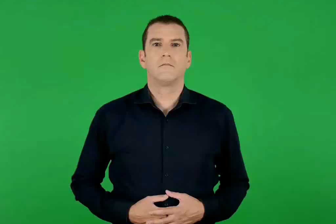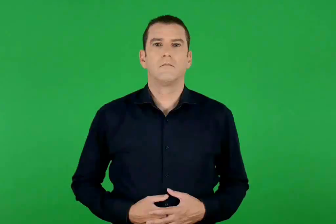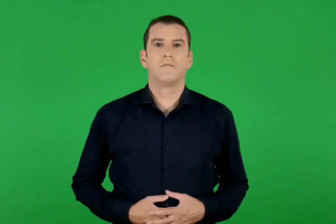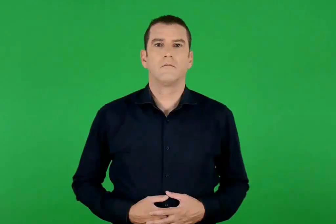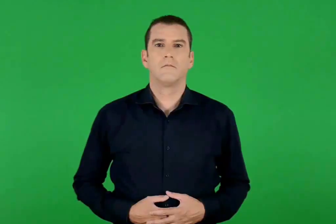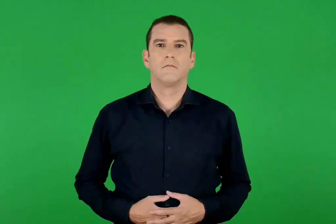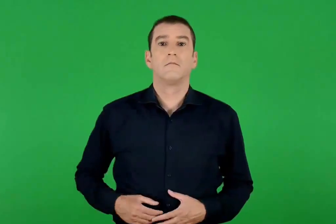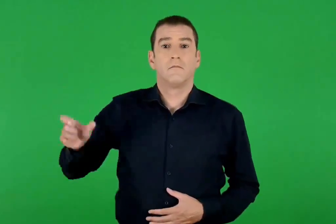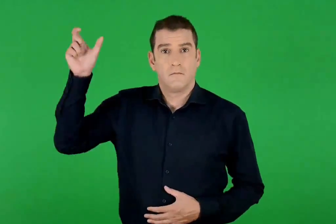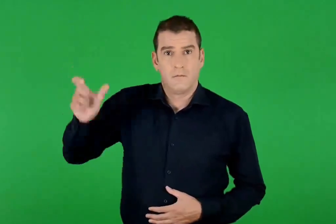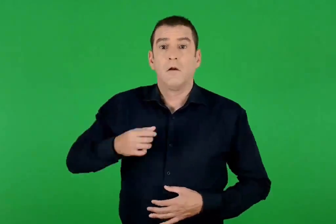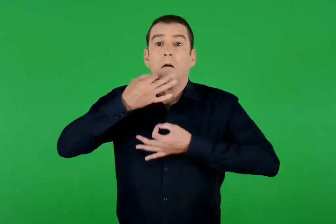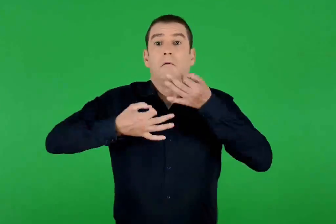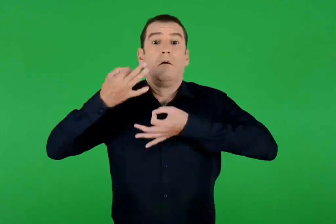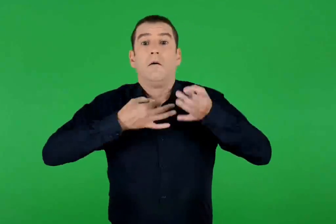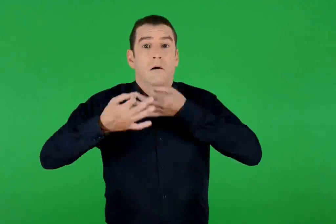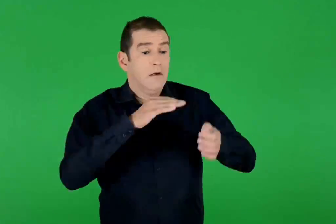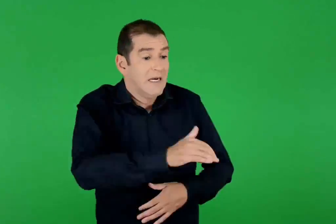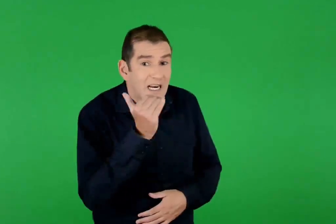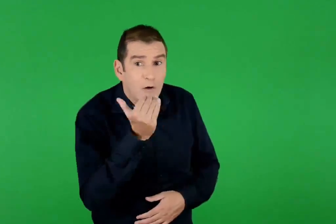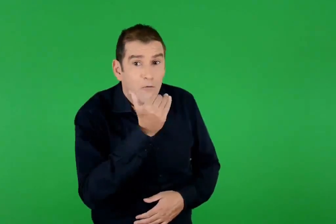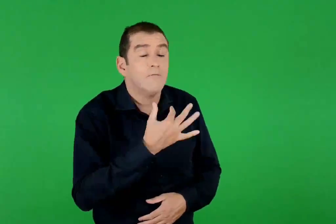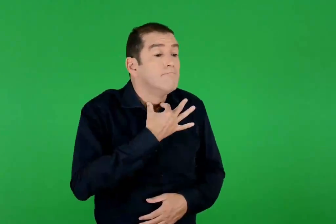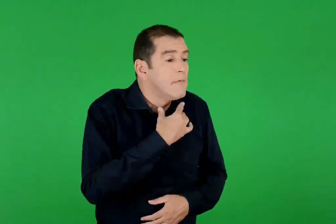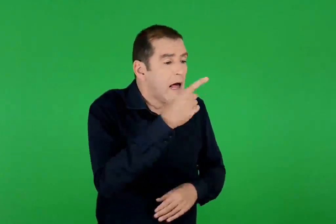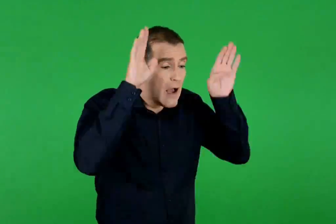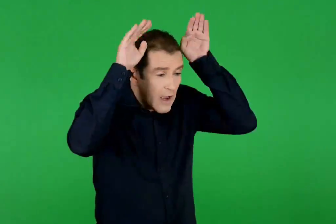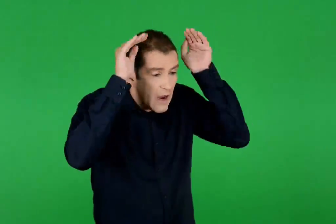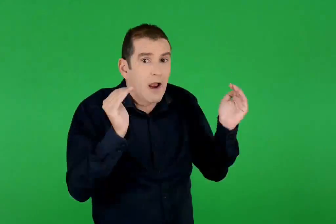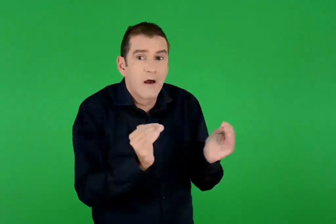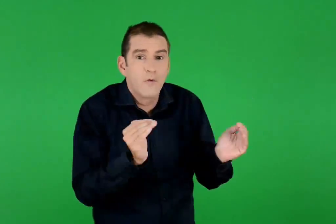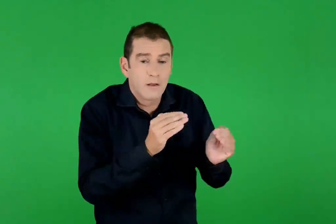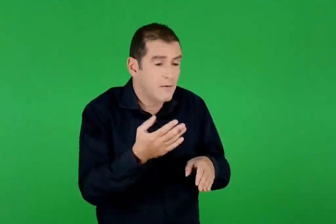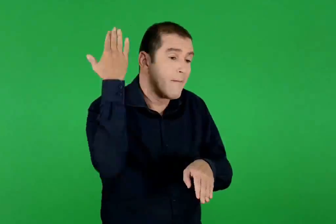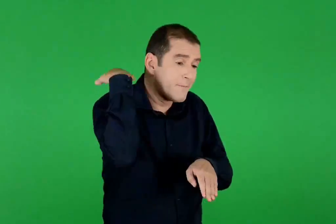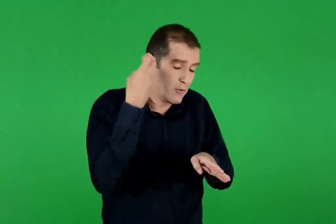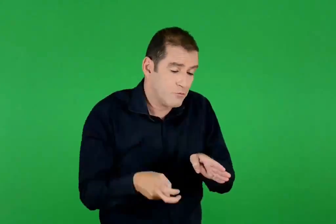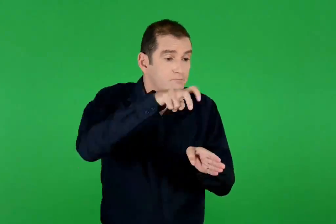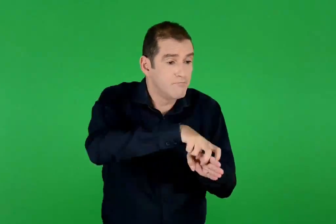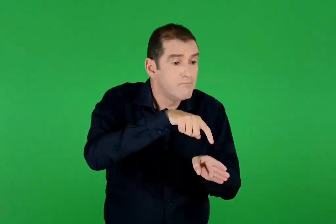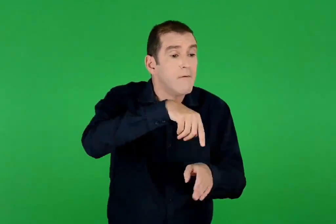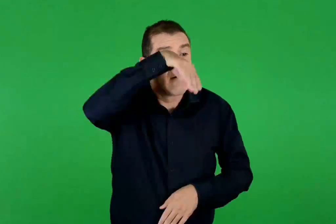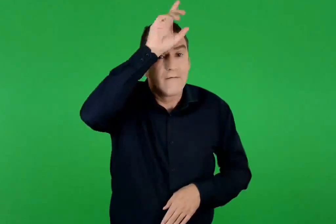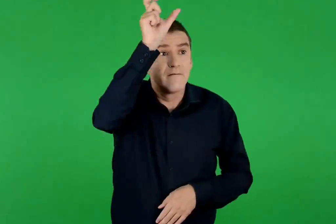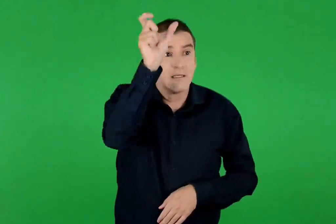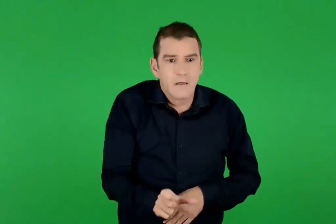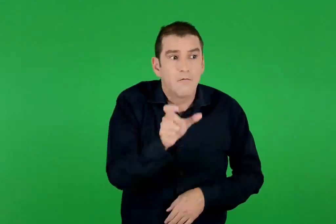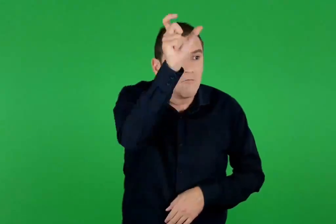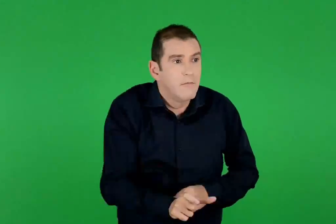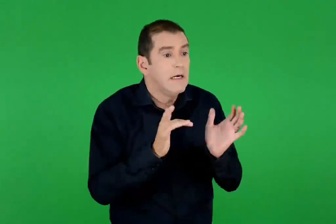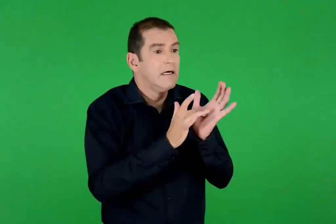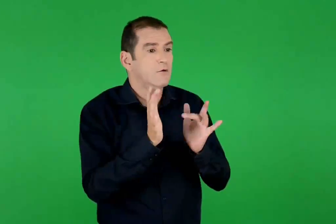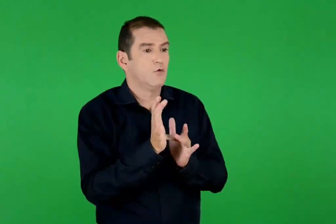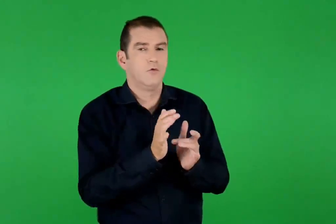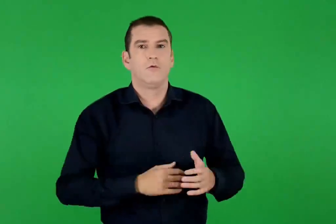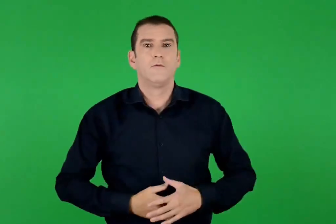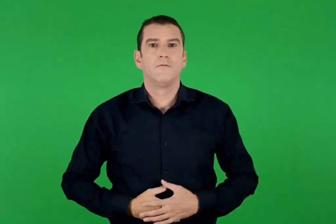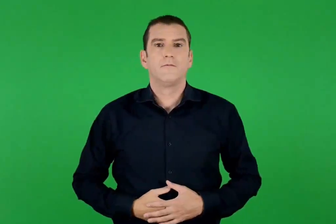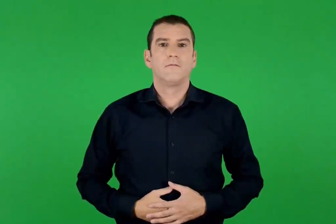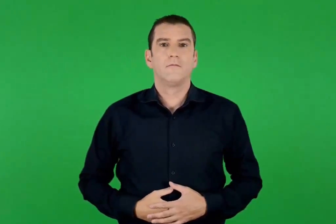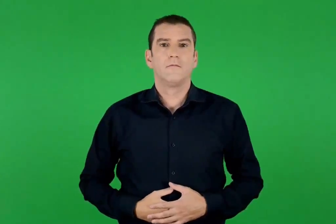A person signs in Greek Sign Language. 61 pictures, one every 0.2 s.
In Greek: γρήγορα , συνέχισε με κομμένη την ανάσα , χρειάζομαι ένα γαϊδουράκι να κουβαλήσει στην πλάτη του το βασιλιά τον χριστό
